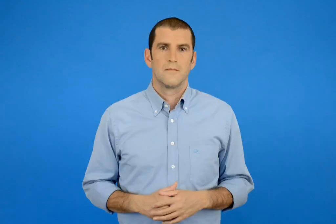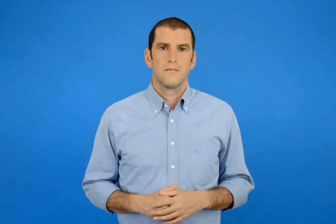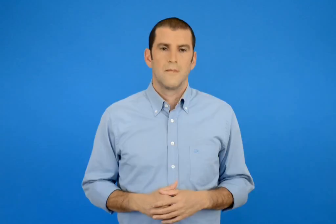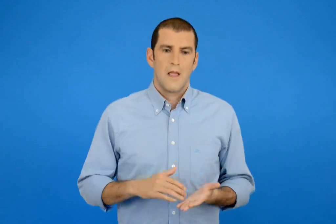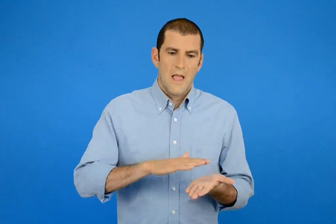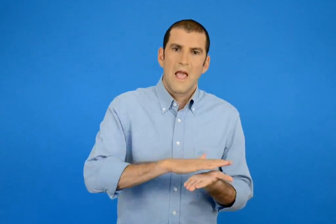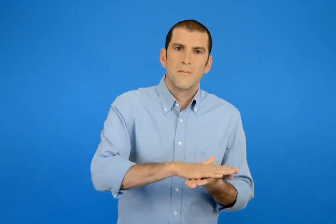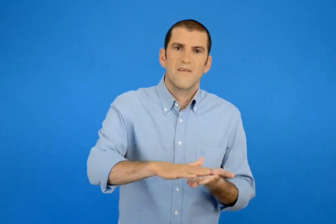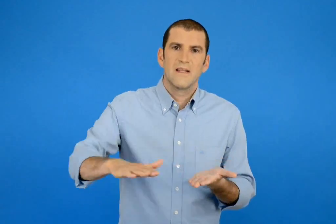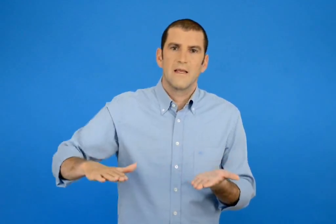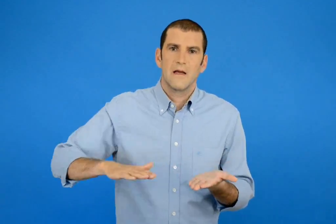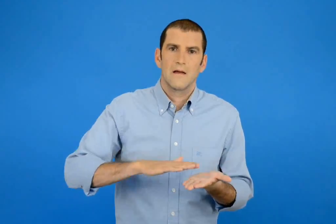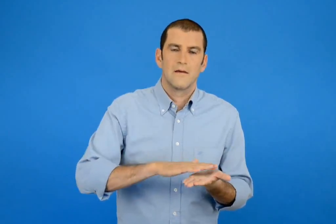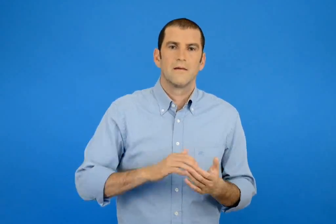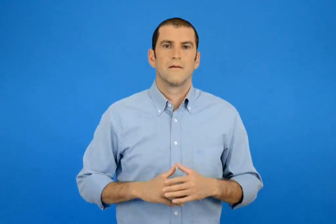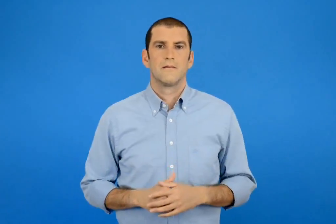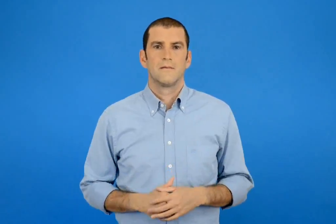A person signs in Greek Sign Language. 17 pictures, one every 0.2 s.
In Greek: επιφάνεια
